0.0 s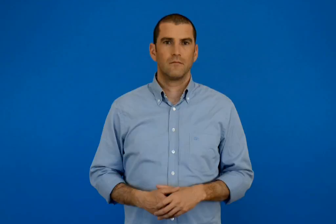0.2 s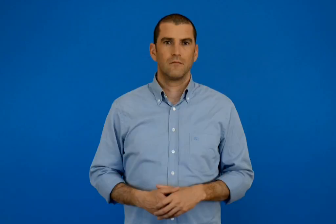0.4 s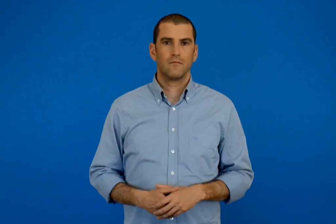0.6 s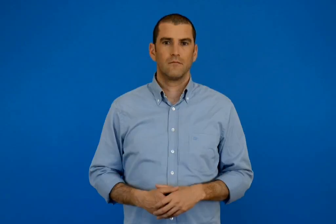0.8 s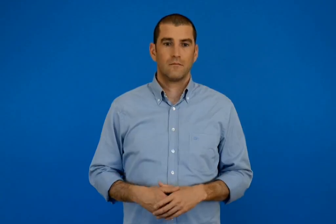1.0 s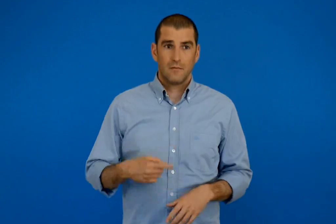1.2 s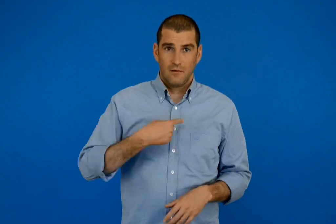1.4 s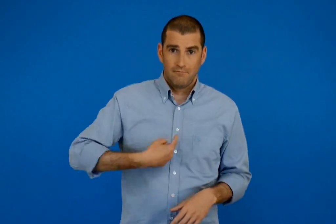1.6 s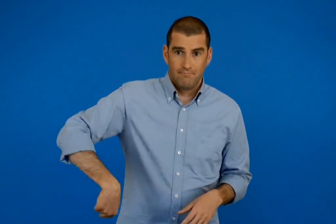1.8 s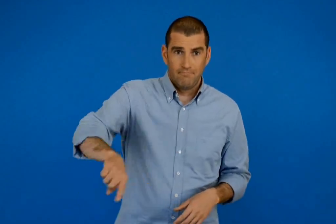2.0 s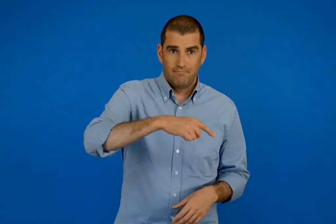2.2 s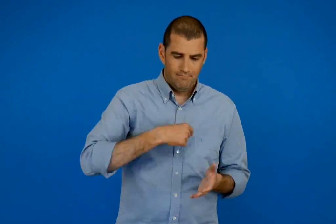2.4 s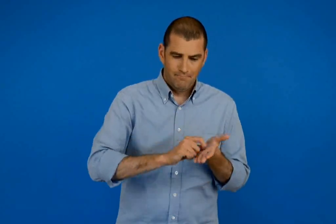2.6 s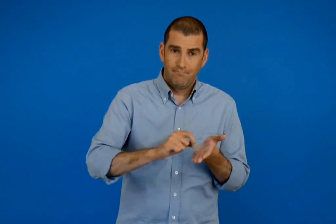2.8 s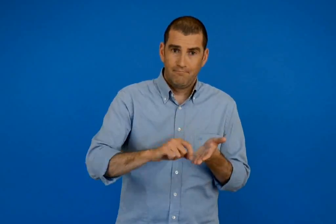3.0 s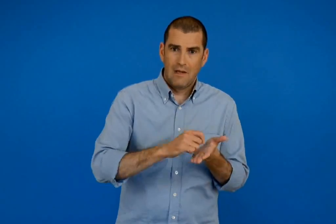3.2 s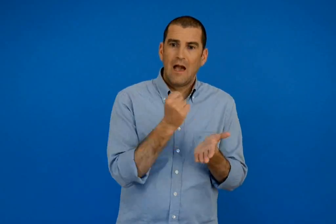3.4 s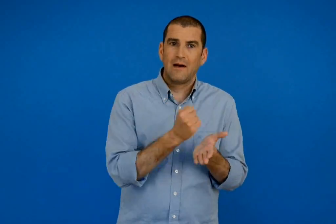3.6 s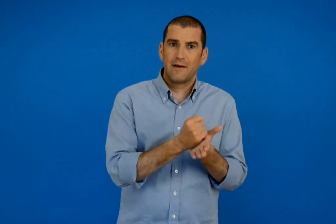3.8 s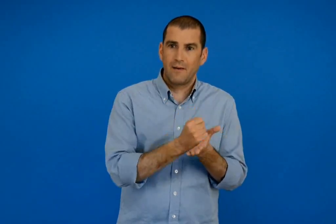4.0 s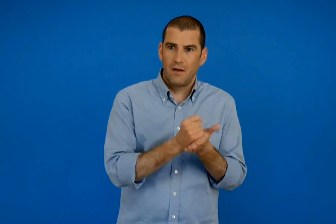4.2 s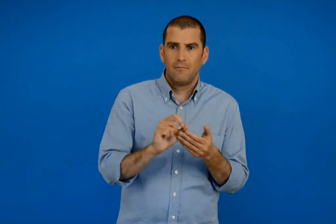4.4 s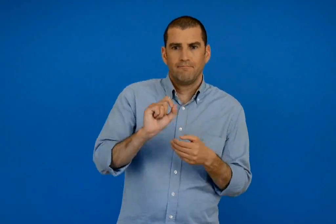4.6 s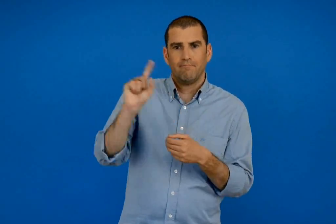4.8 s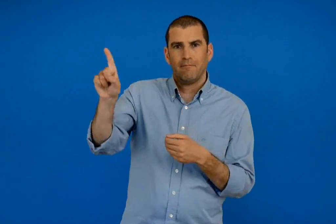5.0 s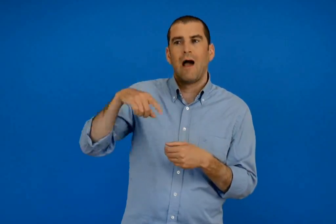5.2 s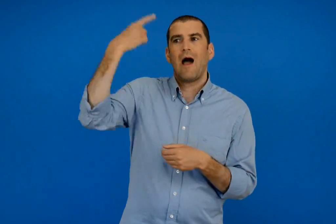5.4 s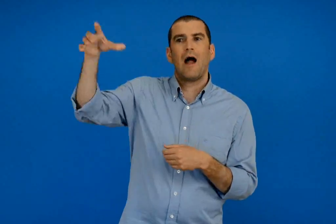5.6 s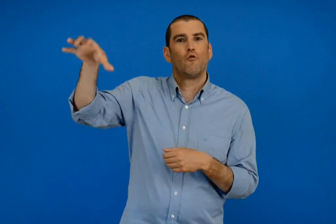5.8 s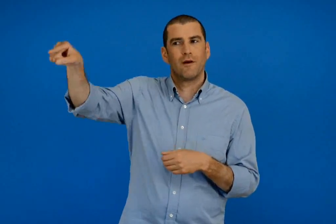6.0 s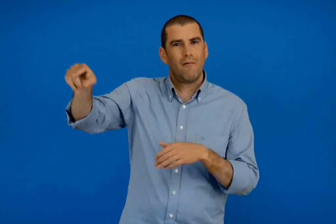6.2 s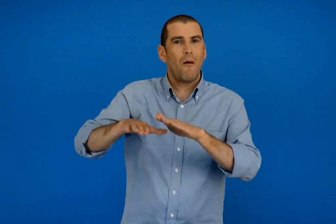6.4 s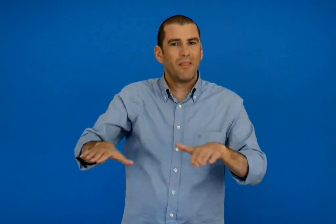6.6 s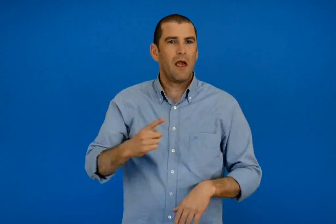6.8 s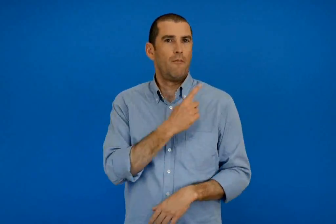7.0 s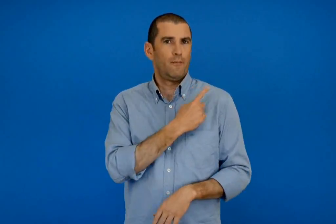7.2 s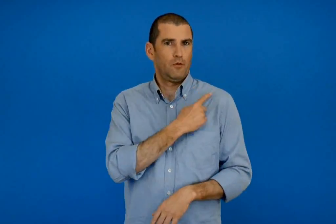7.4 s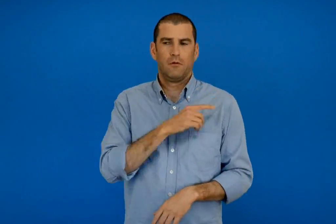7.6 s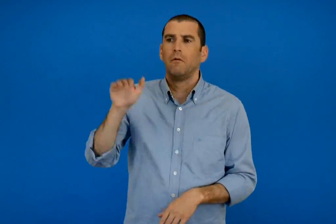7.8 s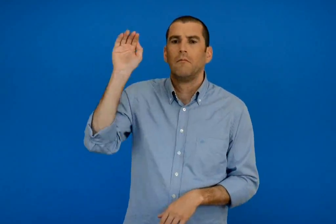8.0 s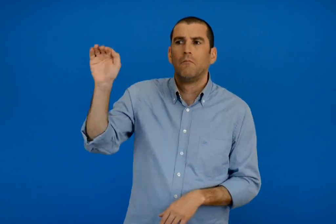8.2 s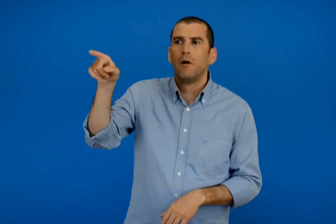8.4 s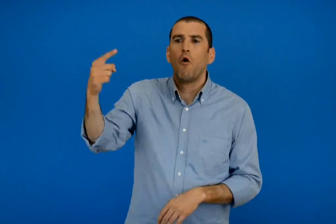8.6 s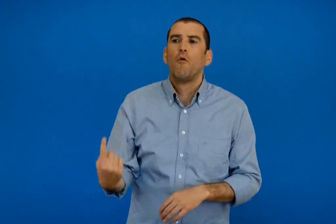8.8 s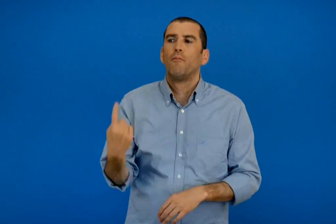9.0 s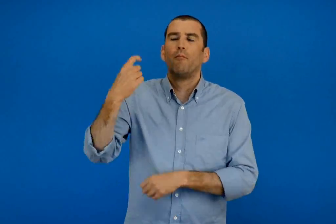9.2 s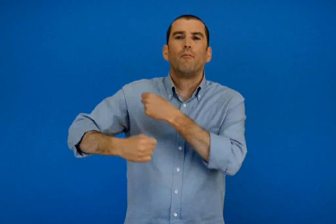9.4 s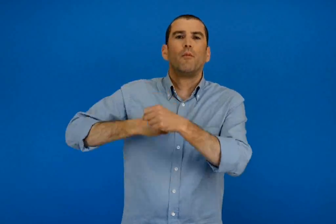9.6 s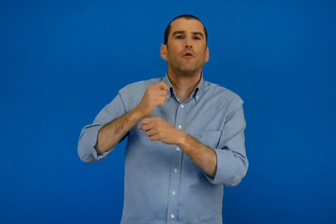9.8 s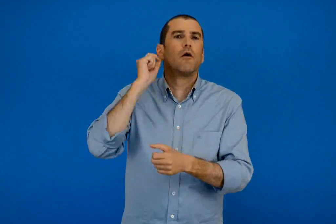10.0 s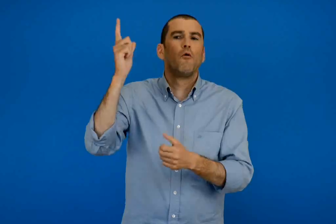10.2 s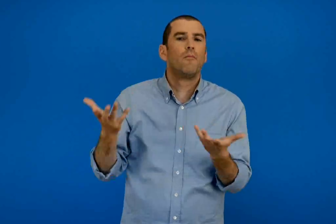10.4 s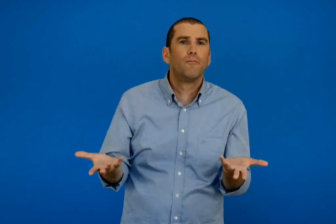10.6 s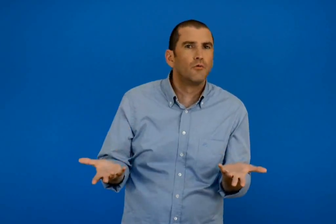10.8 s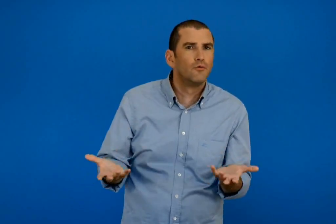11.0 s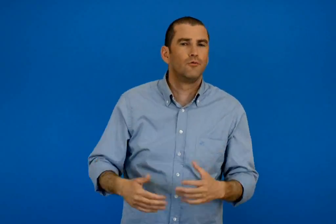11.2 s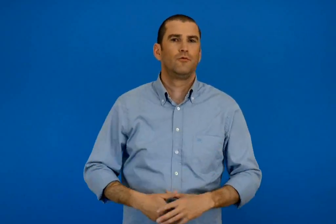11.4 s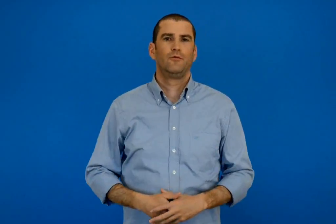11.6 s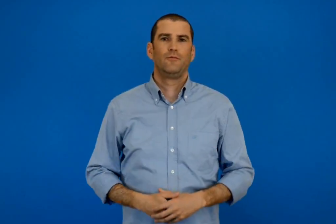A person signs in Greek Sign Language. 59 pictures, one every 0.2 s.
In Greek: γράφουμε ένα γράμμα στα παιδιά της πρώτης τάξης σε μια άλλη χωρά ρωτάμε πως γιορτάζουν την πρωτοχρονιά εκεί
